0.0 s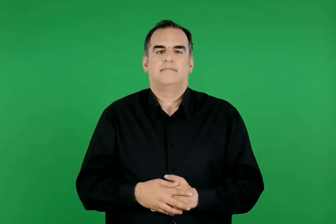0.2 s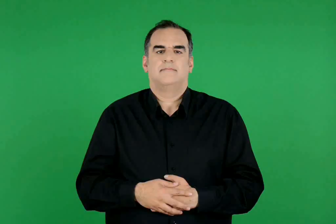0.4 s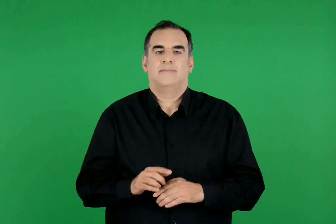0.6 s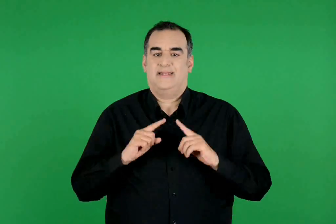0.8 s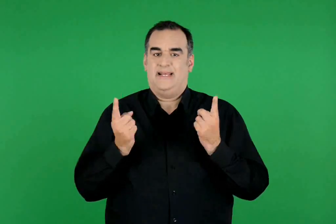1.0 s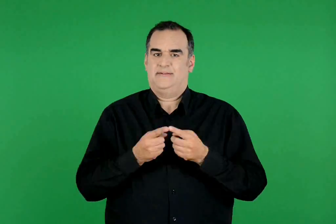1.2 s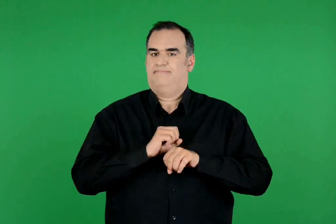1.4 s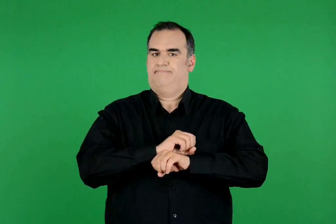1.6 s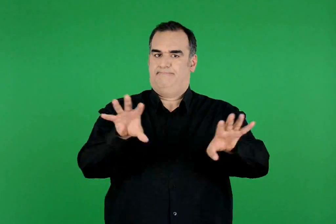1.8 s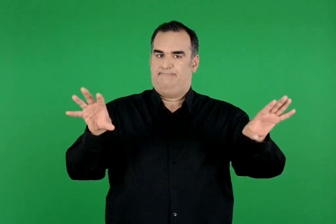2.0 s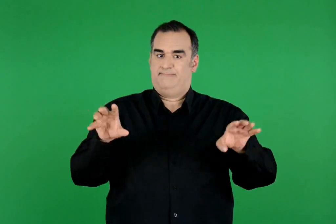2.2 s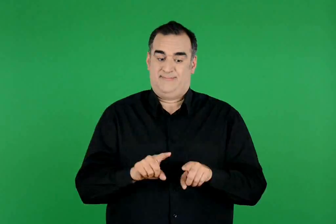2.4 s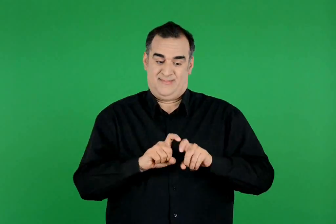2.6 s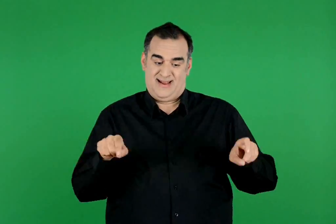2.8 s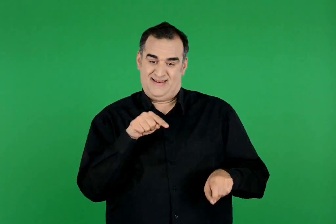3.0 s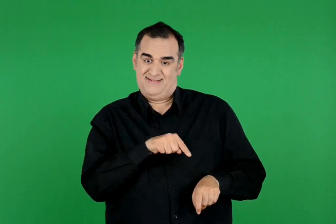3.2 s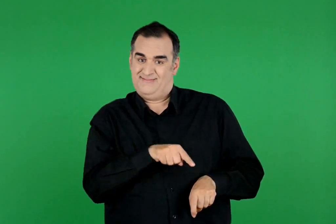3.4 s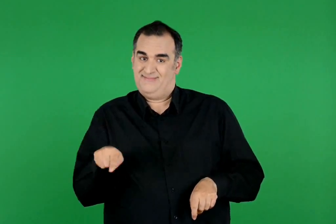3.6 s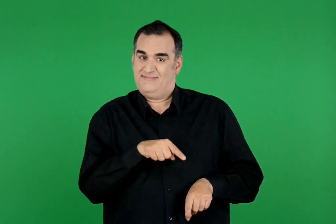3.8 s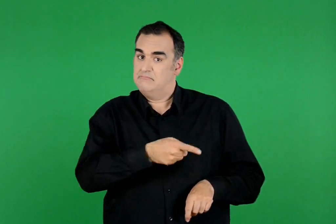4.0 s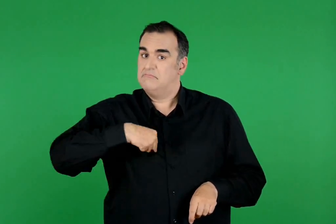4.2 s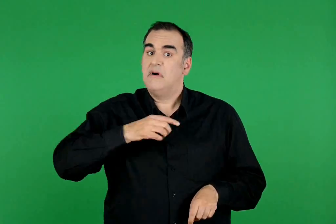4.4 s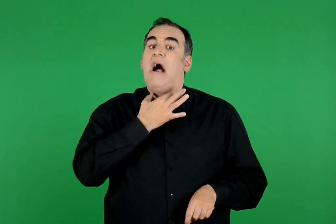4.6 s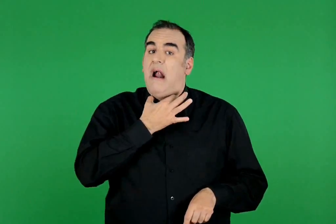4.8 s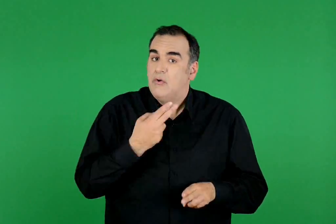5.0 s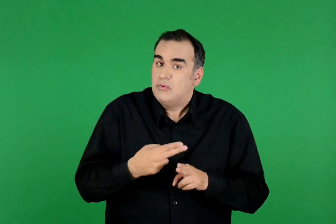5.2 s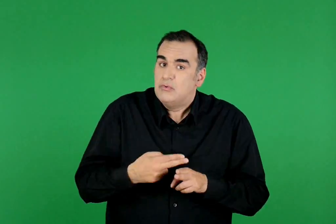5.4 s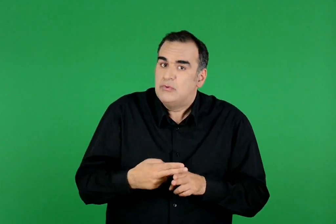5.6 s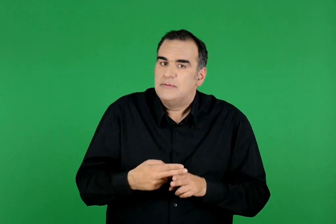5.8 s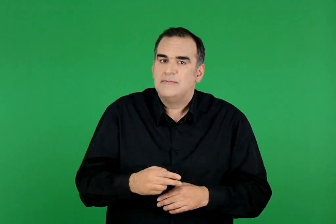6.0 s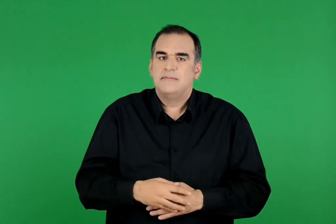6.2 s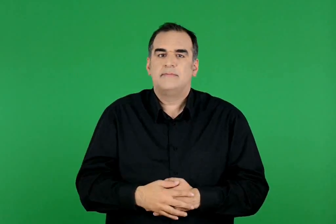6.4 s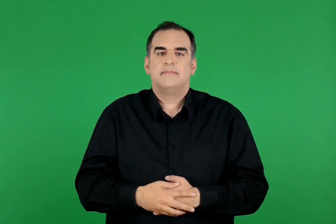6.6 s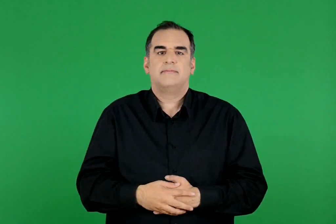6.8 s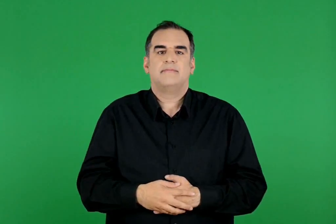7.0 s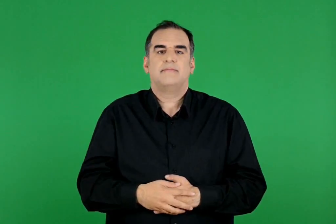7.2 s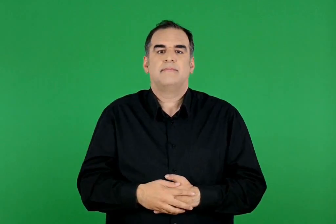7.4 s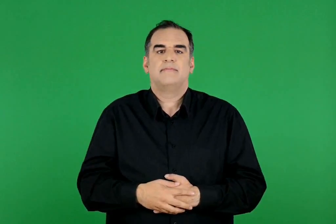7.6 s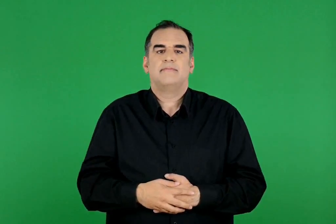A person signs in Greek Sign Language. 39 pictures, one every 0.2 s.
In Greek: ανακοινώνουμε στην τάξη. μας είναι αναγκαία αυτά τα αγαθά ;
